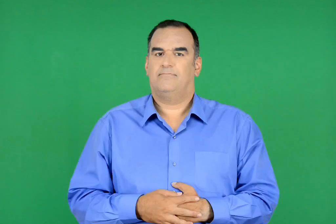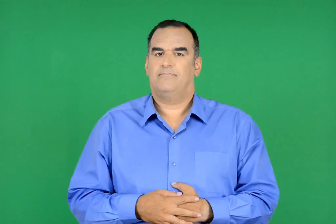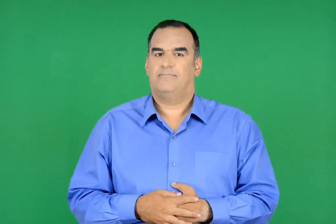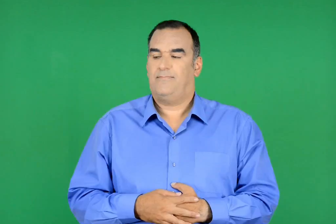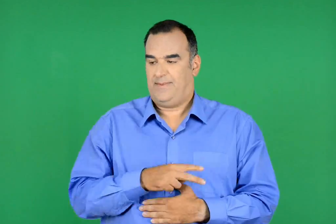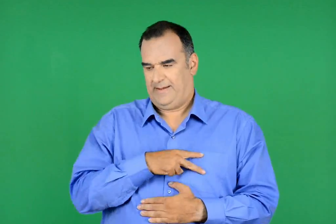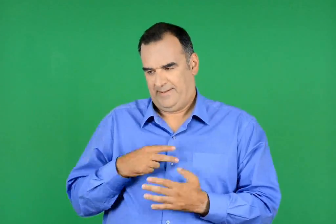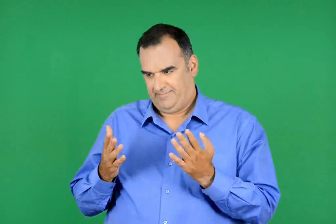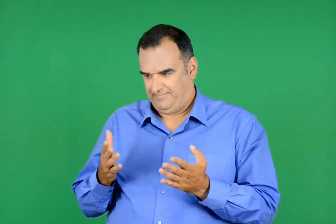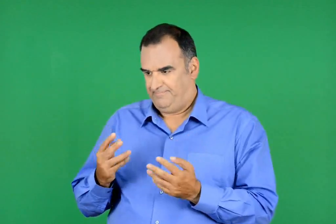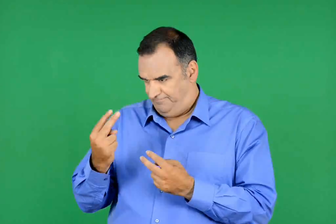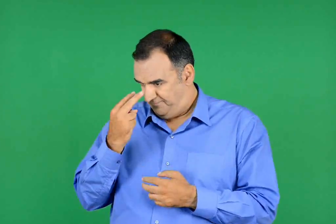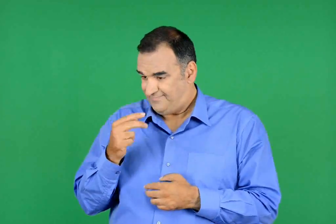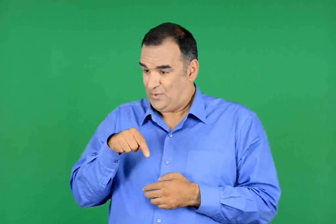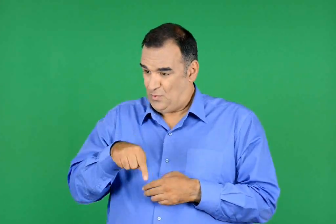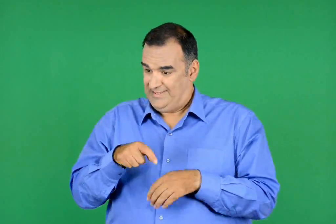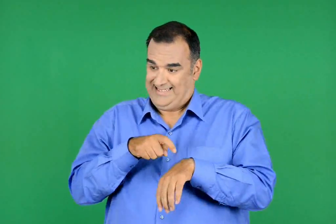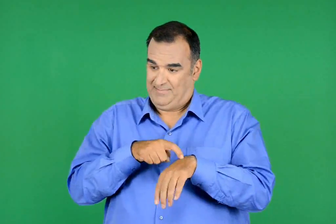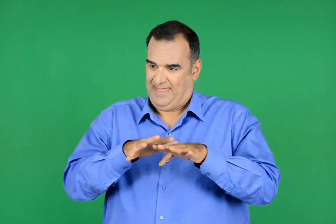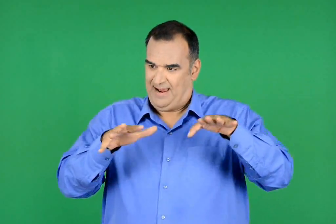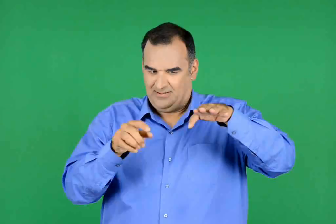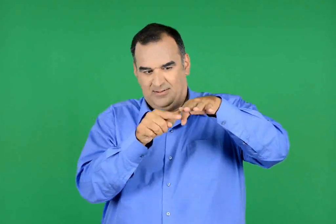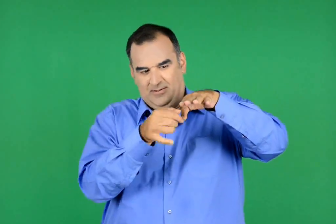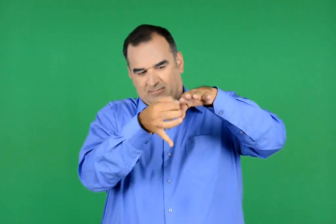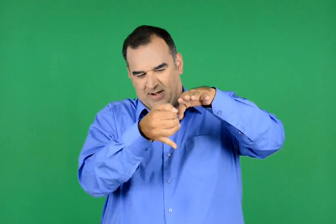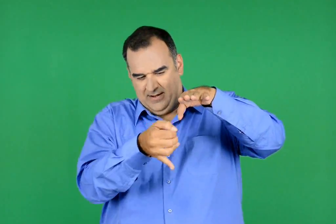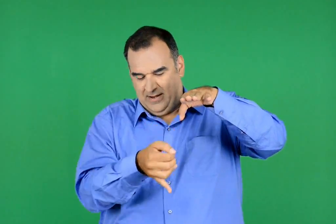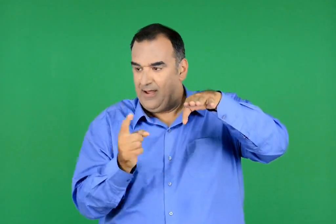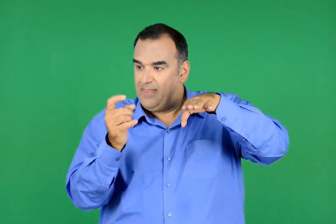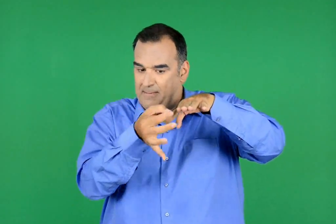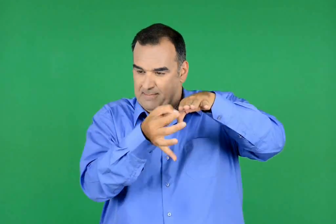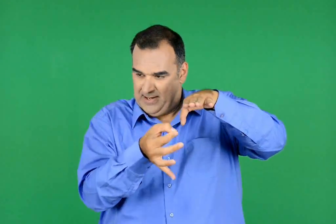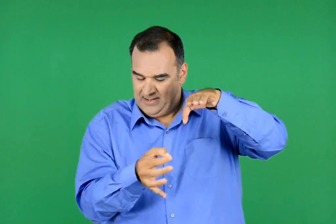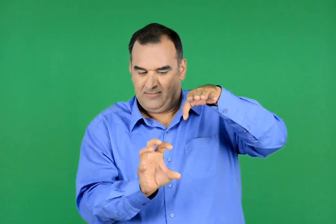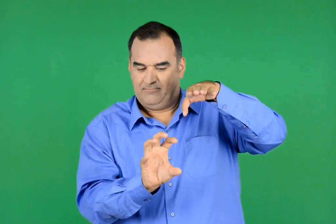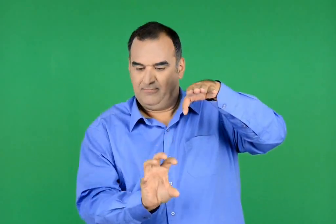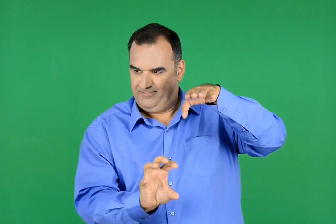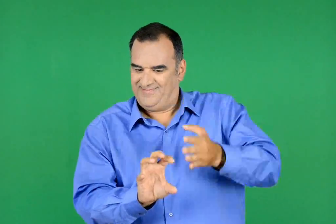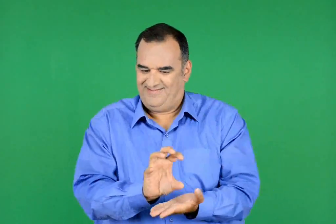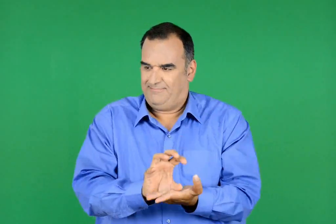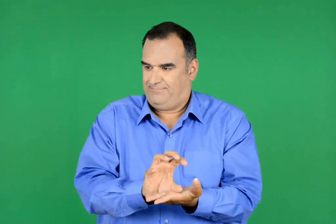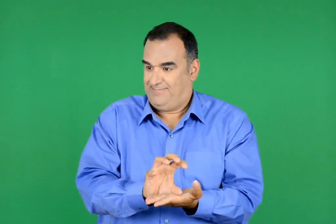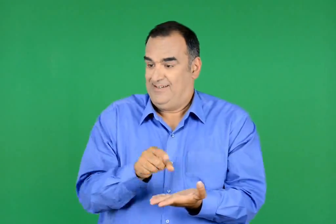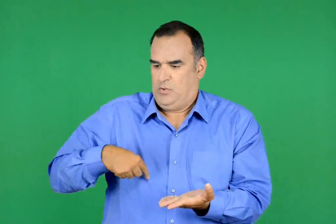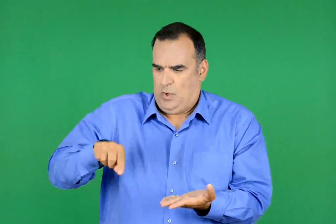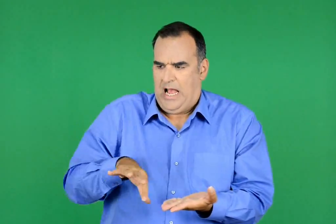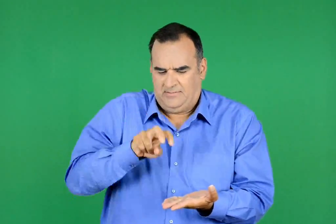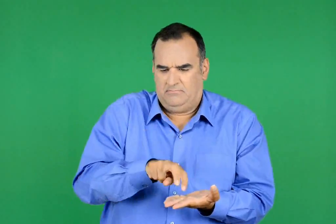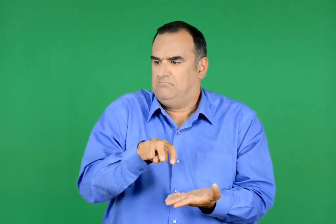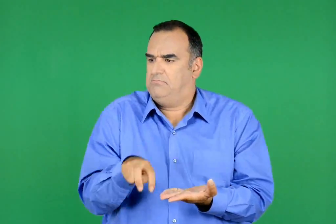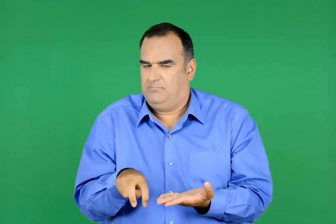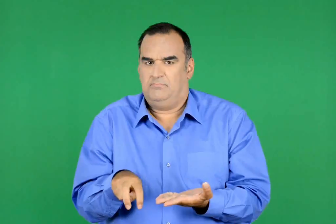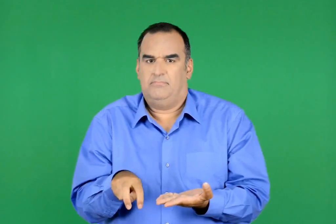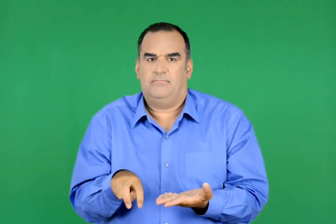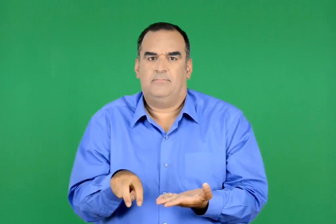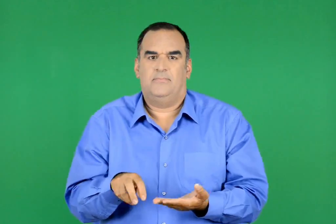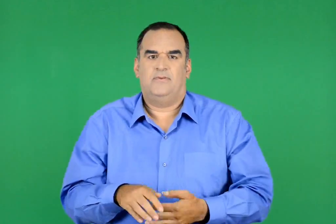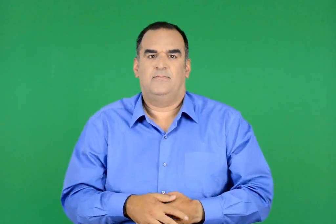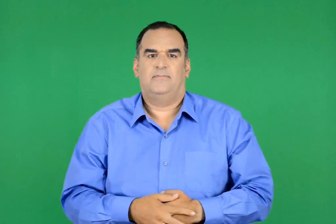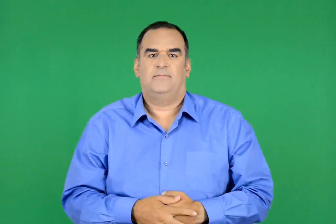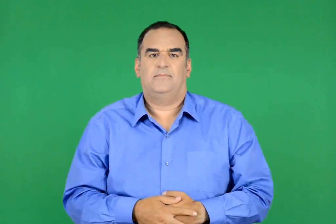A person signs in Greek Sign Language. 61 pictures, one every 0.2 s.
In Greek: αυτή τη στιγμή , κύριε καθηγητά , ο ναυτίλος είναι αραγμένος σε βάθος δέκα µέτρων και δεν έχουμε τίποτε άλλο παρά να ξεκινήσουμε
